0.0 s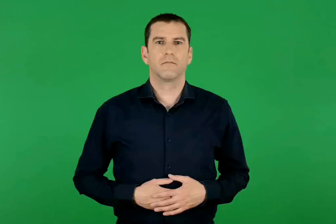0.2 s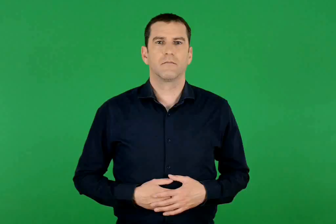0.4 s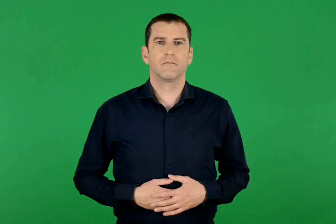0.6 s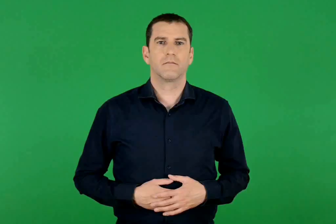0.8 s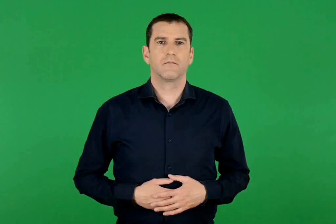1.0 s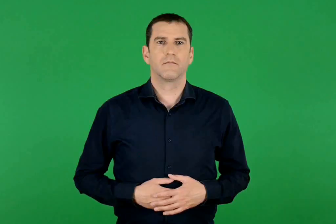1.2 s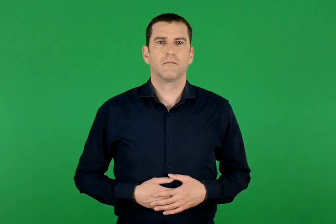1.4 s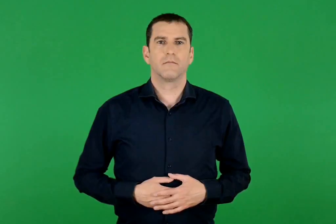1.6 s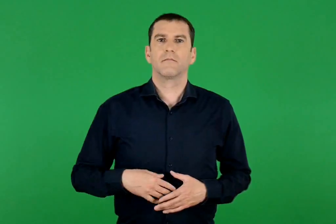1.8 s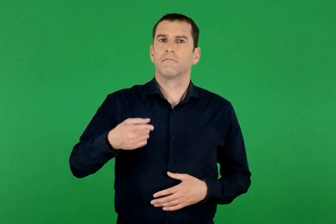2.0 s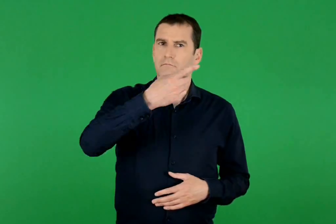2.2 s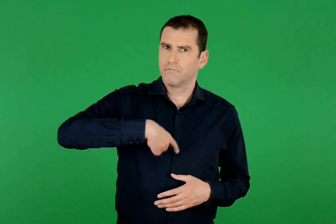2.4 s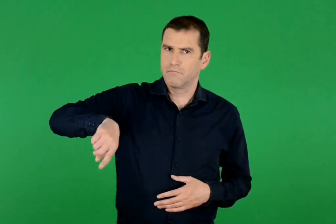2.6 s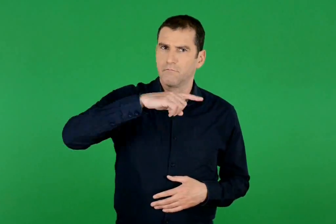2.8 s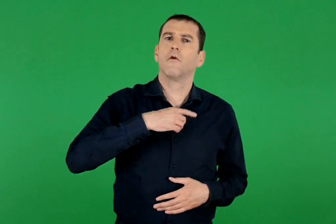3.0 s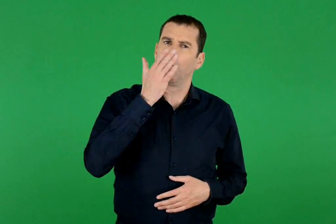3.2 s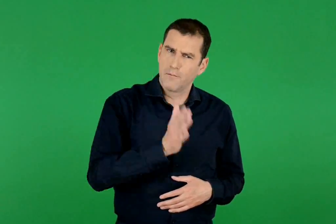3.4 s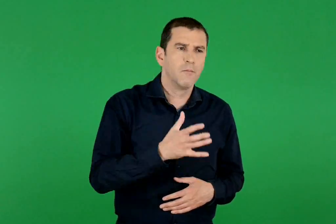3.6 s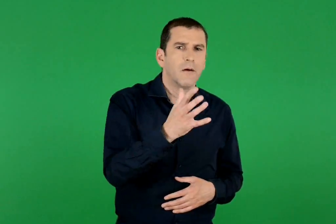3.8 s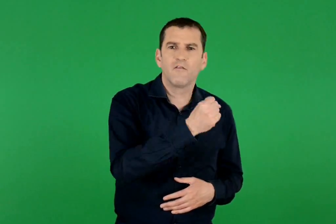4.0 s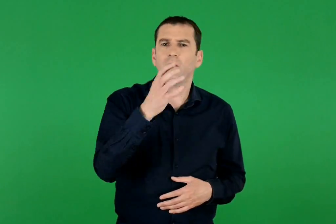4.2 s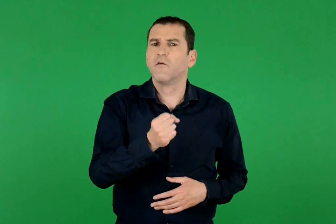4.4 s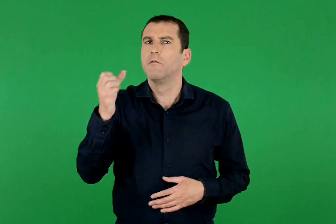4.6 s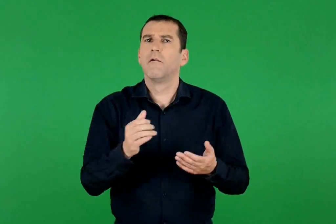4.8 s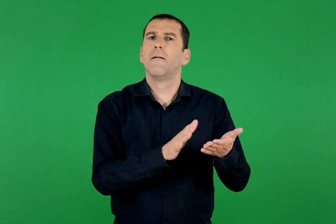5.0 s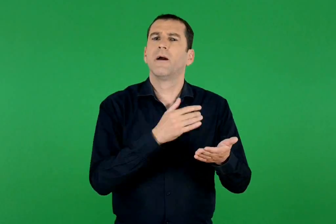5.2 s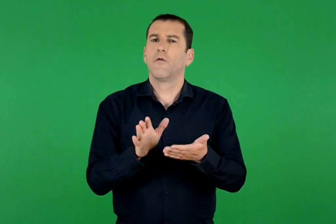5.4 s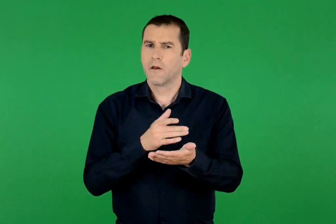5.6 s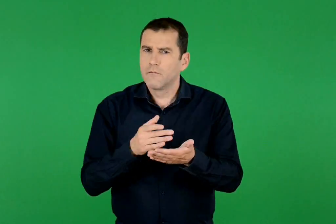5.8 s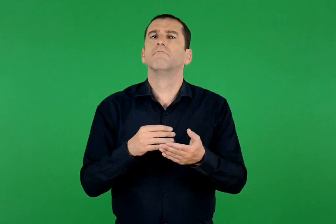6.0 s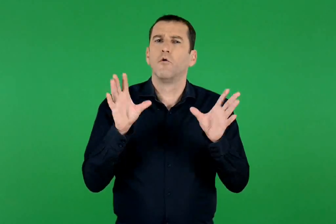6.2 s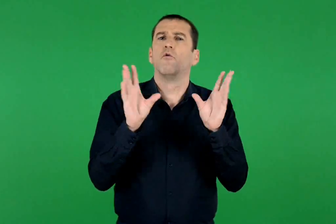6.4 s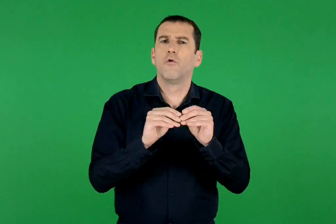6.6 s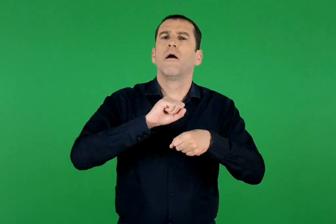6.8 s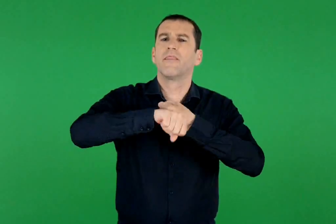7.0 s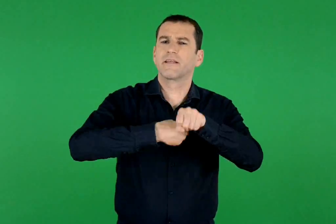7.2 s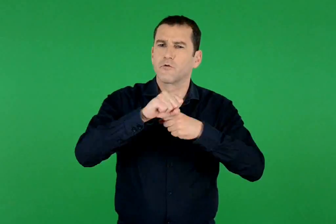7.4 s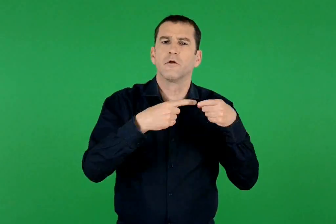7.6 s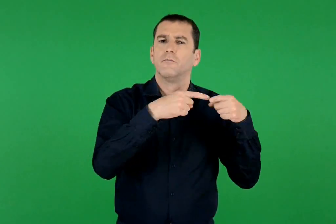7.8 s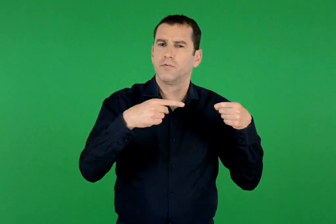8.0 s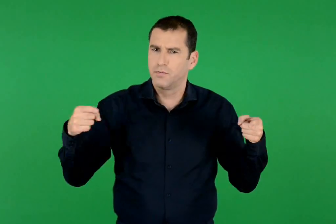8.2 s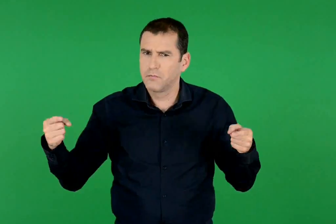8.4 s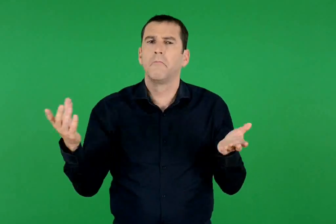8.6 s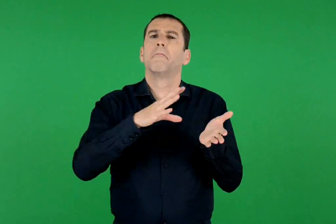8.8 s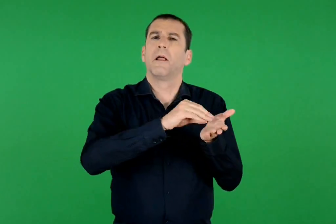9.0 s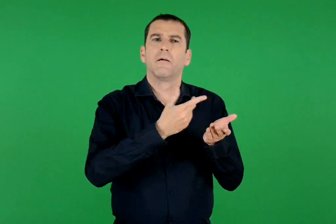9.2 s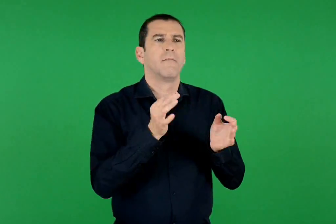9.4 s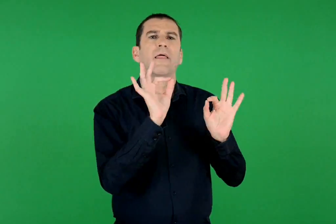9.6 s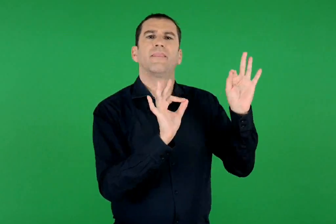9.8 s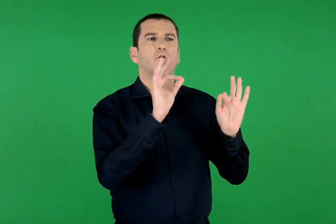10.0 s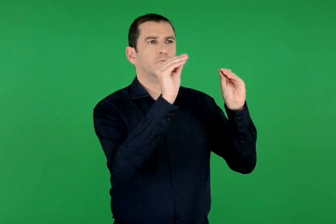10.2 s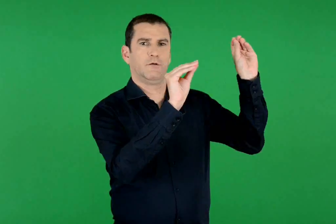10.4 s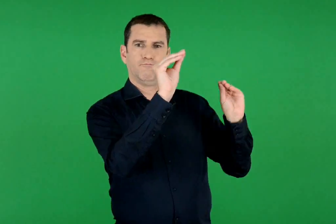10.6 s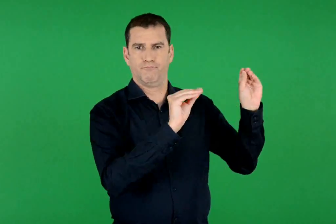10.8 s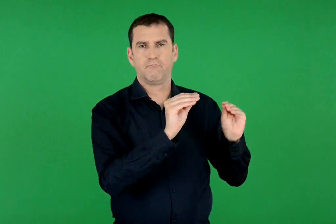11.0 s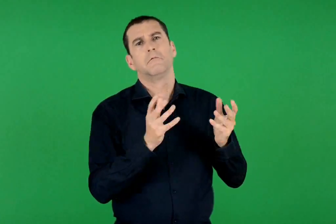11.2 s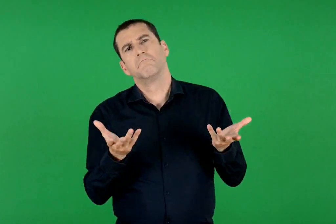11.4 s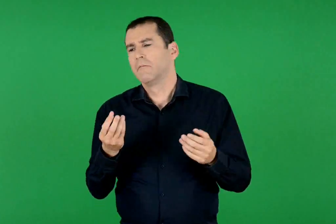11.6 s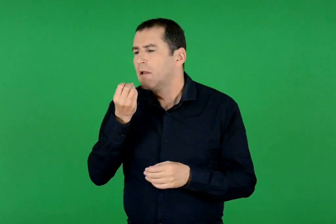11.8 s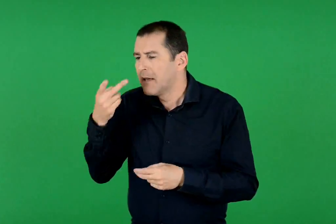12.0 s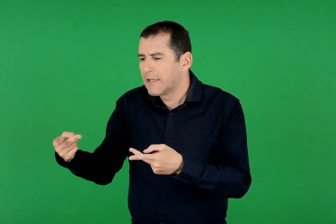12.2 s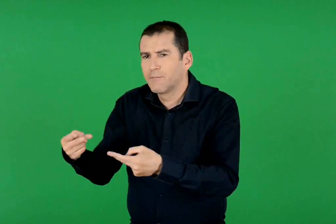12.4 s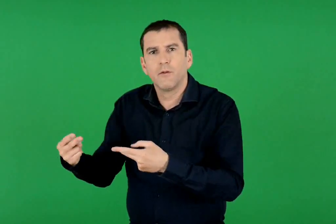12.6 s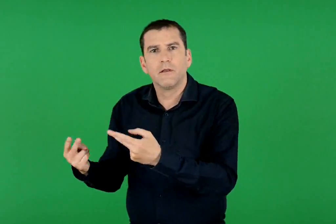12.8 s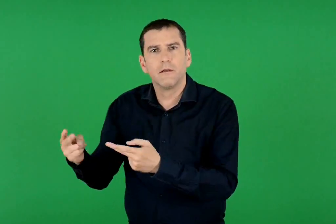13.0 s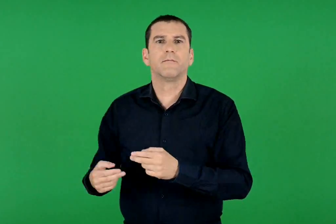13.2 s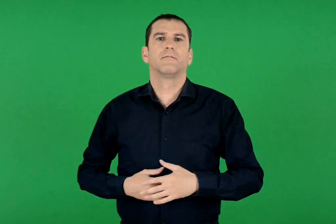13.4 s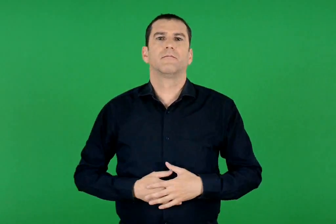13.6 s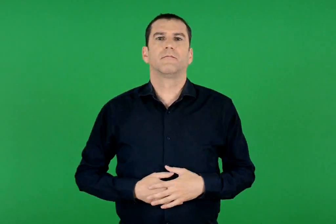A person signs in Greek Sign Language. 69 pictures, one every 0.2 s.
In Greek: μπορούμε να βρούμε ακόμη περιοδικά για διάφορες δραστηριότητες , όπως για τη διακόσμηση ή για την κηπουρική
